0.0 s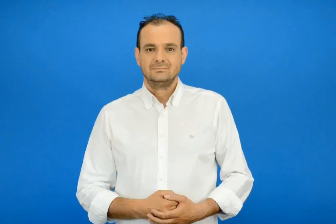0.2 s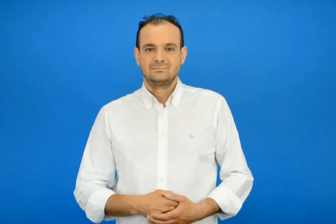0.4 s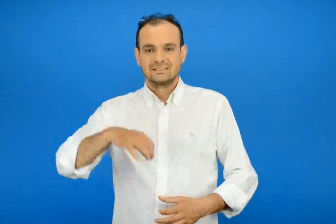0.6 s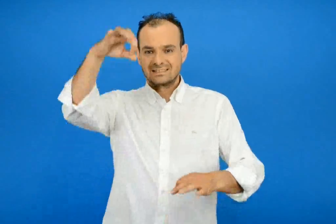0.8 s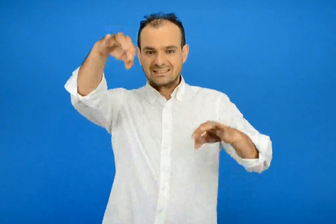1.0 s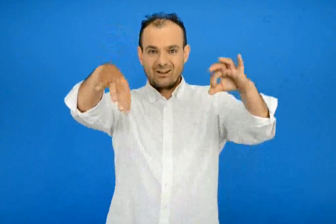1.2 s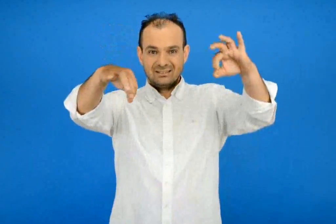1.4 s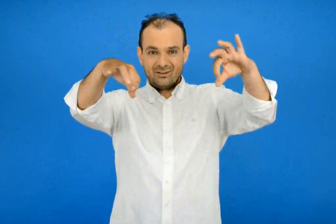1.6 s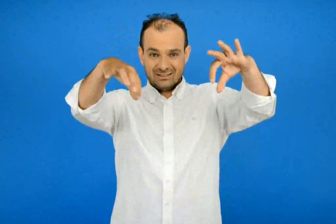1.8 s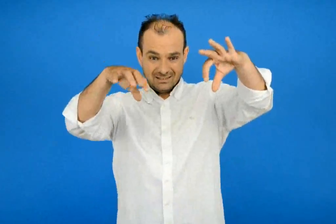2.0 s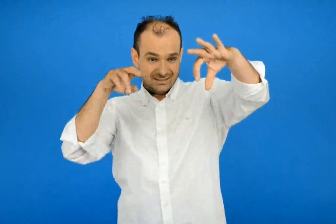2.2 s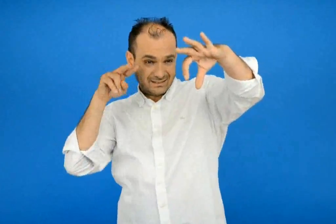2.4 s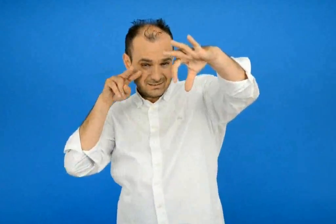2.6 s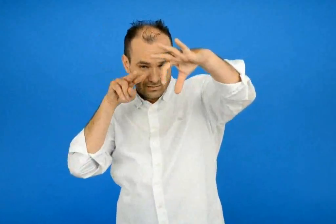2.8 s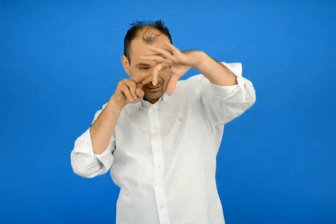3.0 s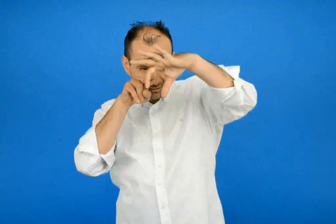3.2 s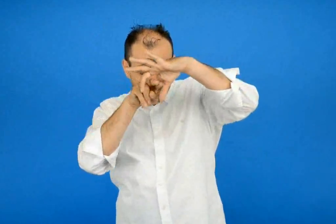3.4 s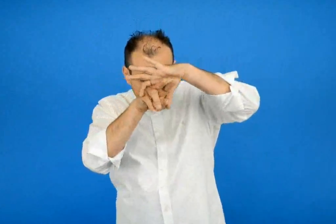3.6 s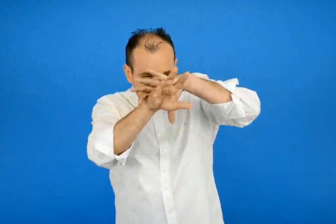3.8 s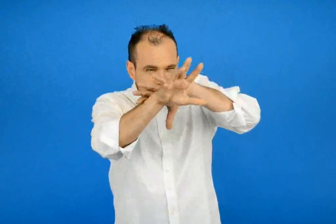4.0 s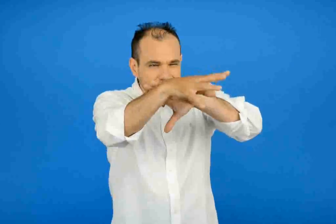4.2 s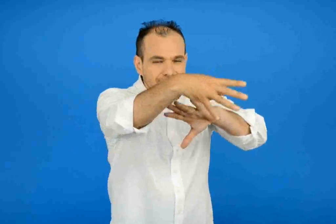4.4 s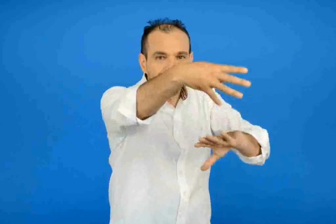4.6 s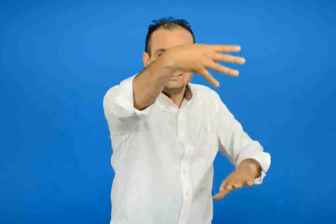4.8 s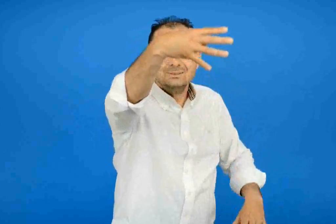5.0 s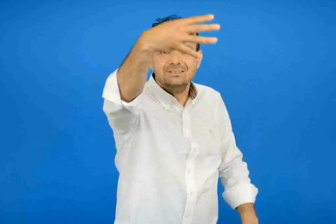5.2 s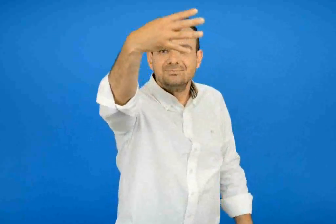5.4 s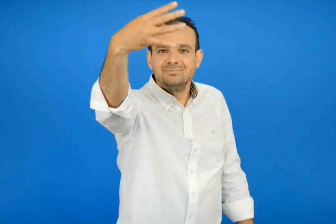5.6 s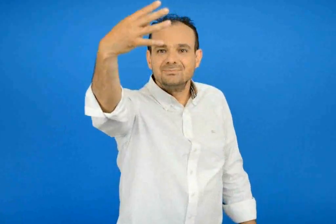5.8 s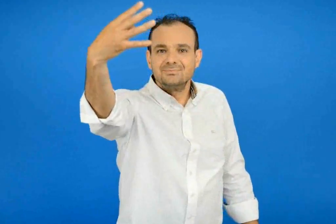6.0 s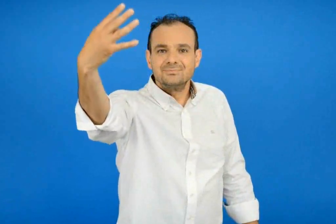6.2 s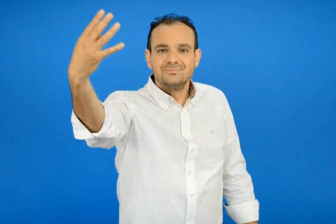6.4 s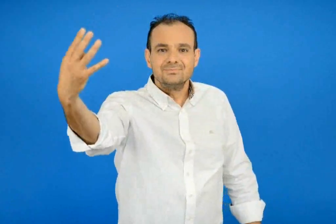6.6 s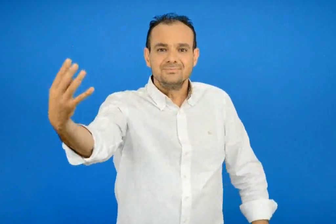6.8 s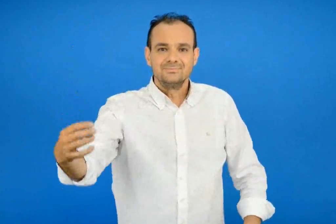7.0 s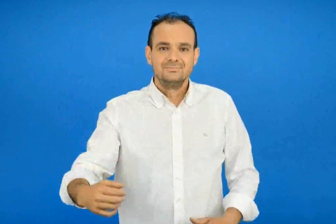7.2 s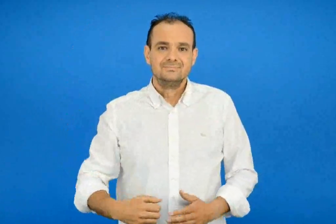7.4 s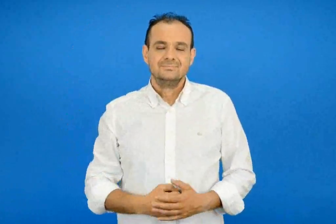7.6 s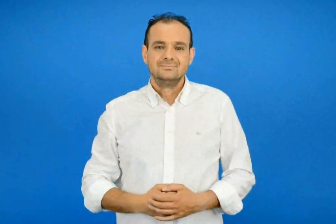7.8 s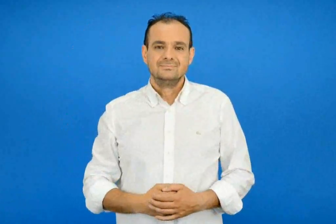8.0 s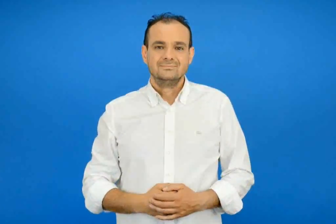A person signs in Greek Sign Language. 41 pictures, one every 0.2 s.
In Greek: έτσι βλέπουμε πίσω από τις σταγόνες το ουράνιο τόξο
